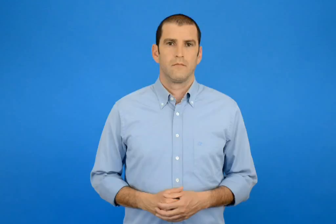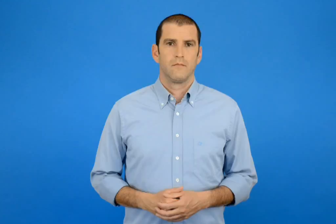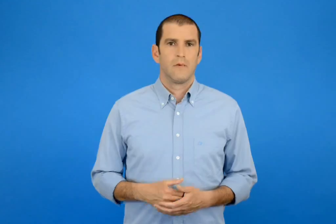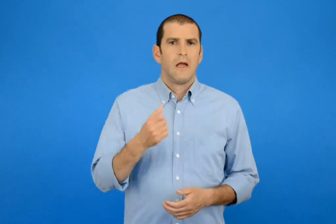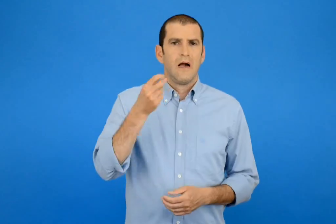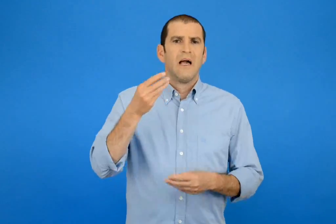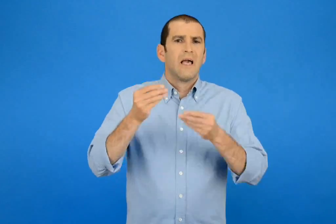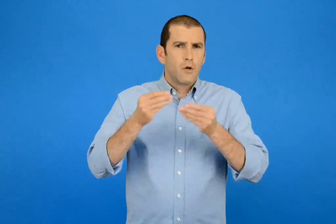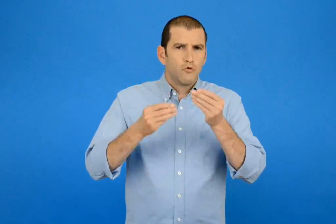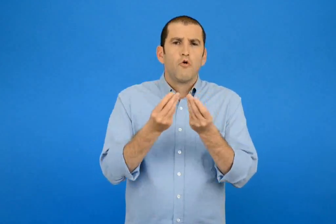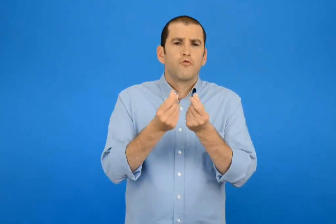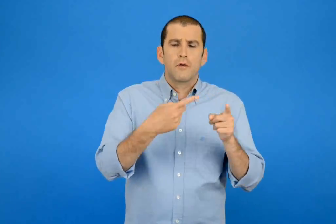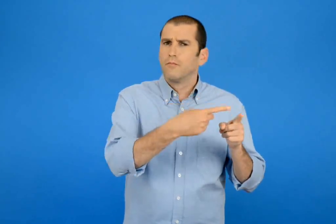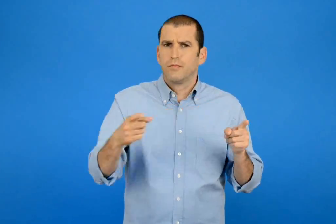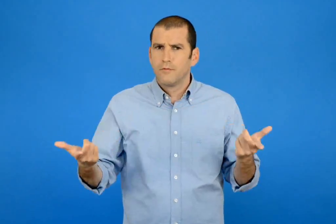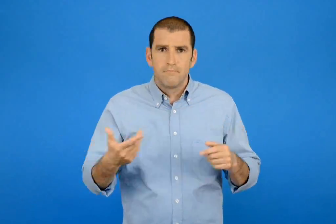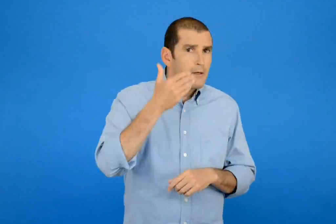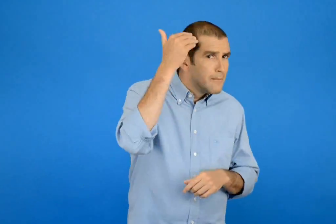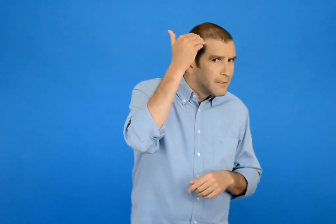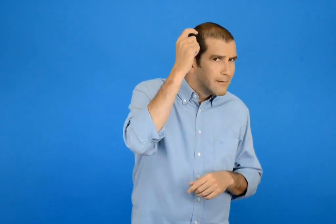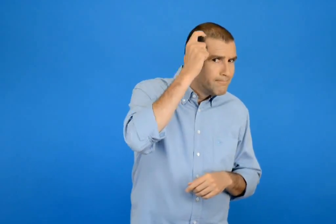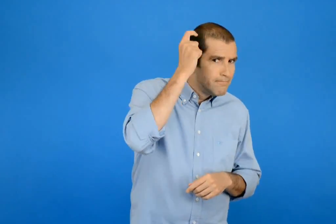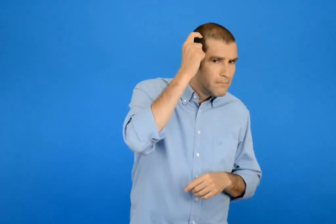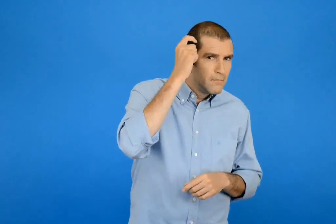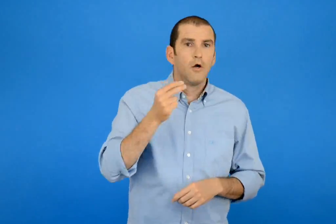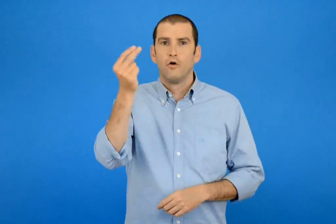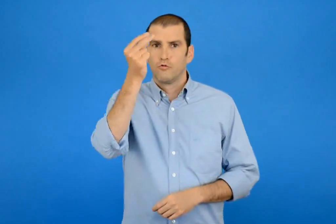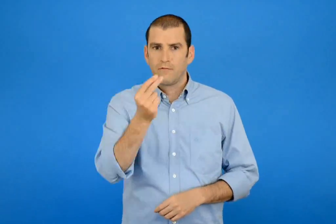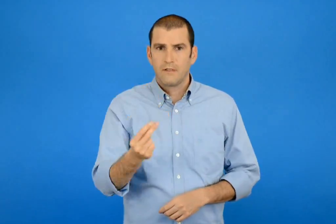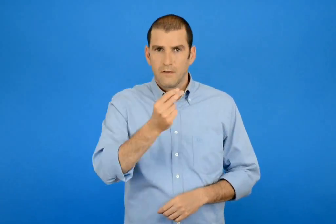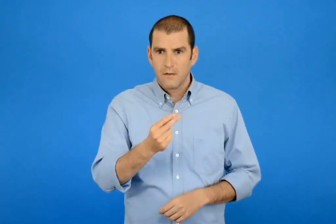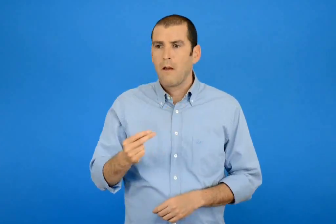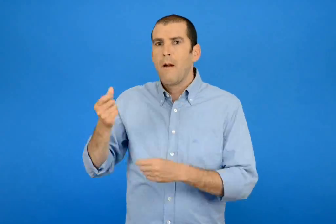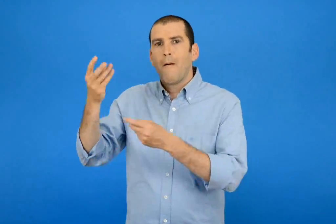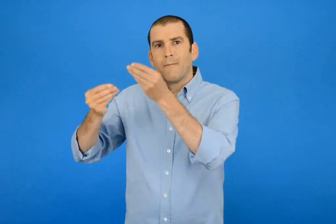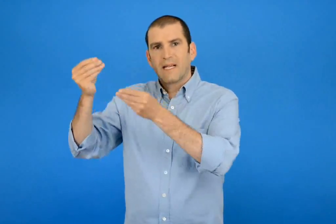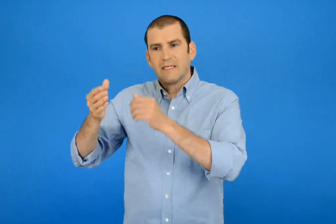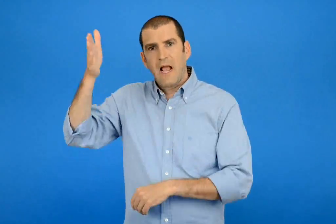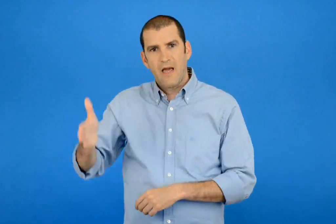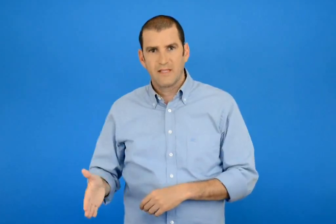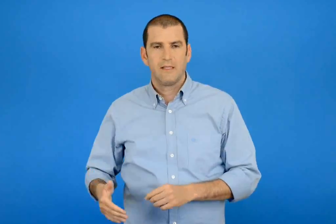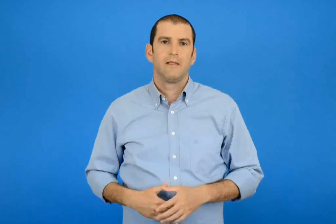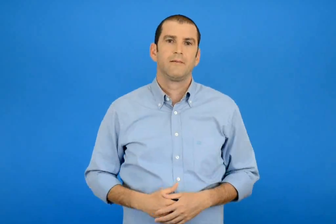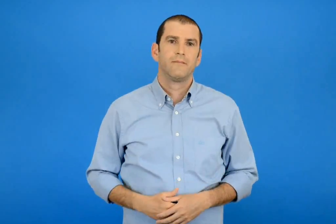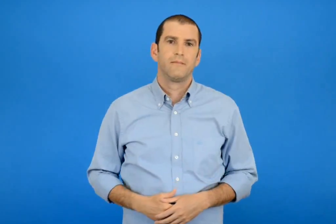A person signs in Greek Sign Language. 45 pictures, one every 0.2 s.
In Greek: υπολογίζω με οποίον τρόπο θέλω νοερά με ζωγραφική η με κάθετες πράξεις
